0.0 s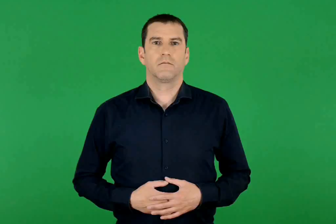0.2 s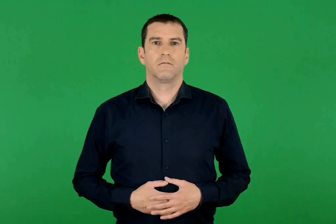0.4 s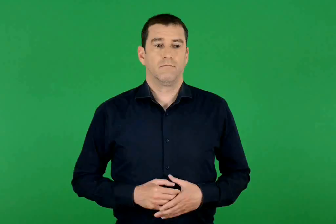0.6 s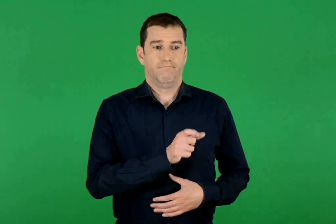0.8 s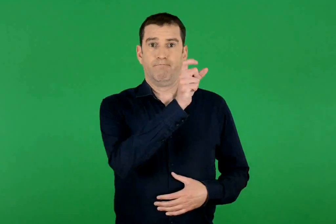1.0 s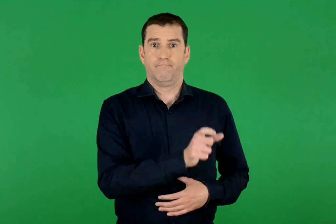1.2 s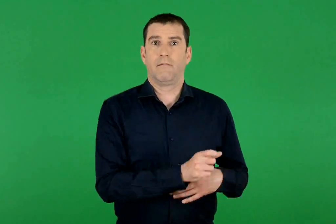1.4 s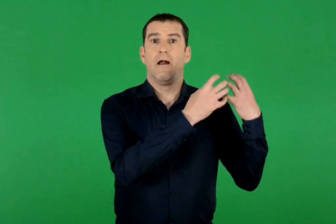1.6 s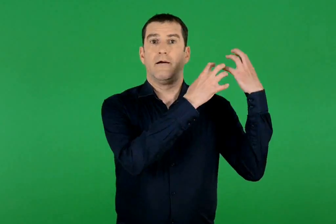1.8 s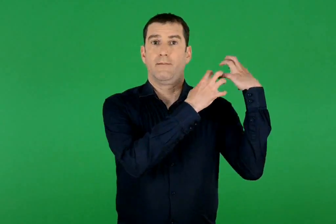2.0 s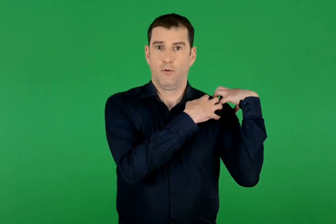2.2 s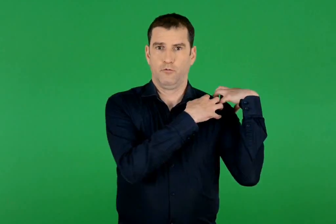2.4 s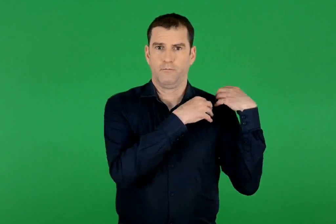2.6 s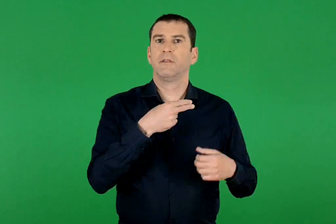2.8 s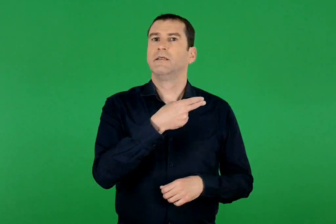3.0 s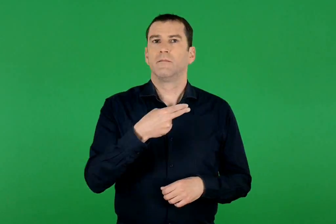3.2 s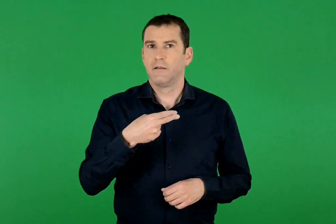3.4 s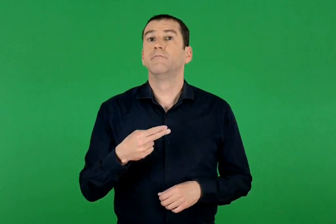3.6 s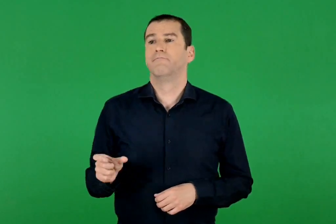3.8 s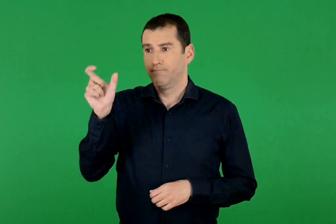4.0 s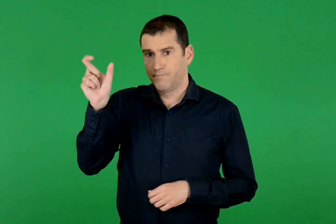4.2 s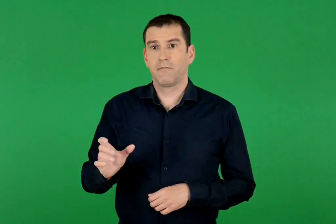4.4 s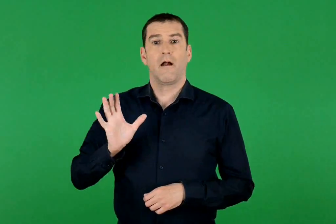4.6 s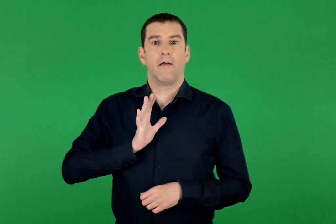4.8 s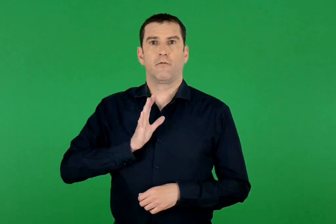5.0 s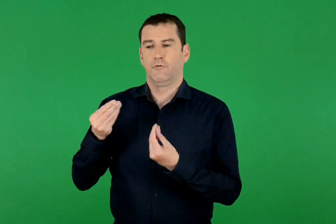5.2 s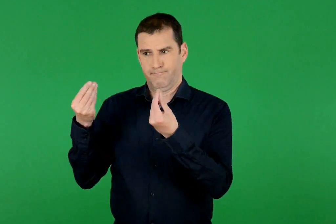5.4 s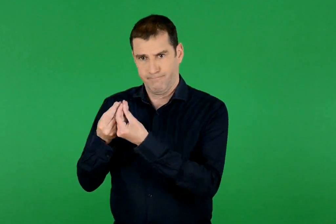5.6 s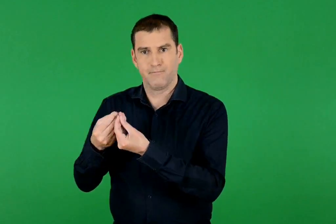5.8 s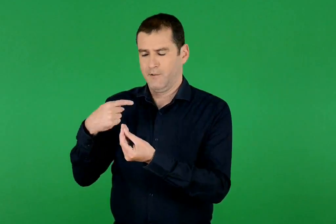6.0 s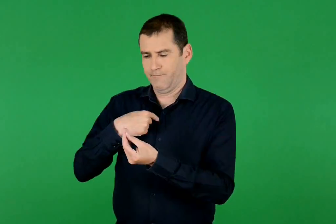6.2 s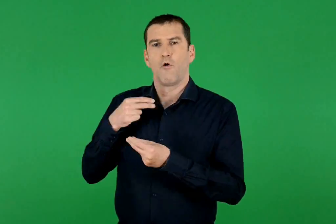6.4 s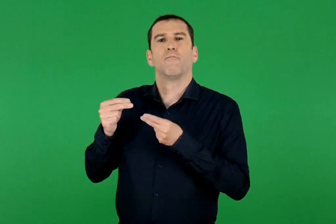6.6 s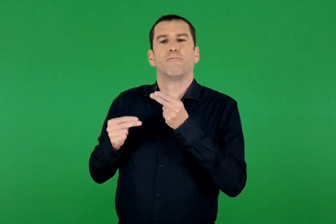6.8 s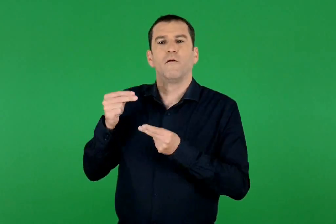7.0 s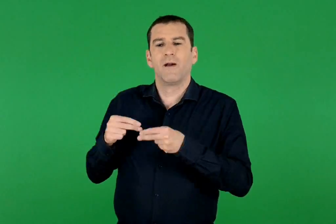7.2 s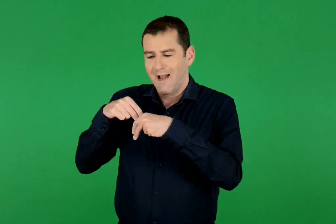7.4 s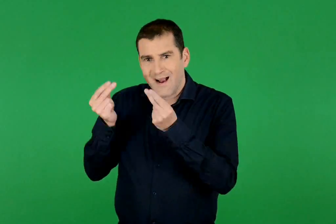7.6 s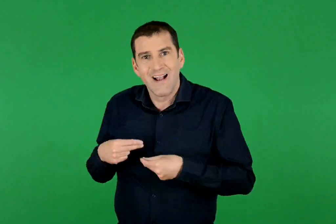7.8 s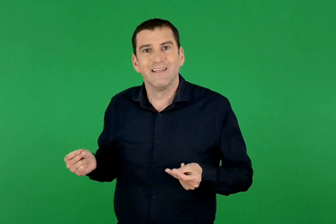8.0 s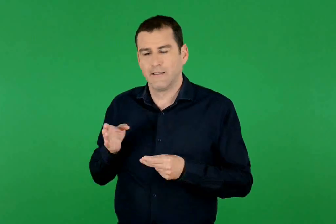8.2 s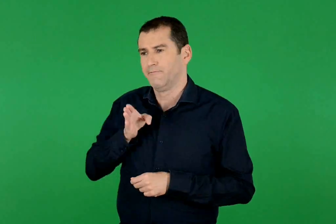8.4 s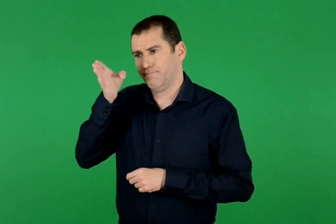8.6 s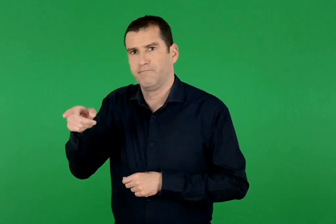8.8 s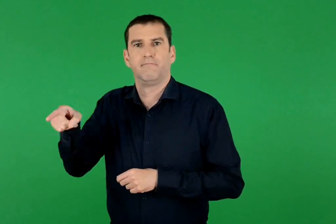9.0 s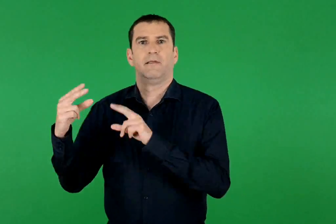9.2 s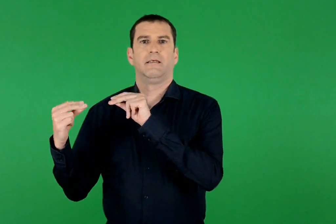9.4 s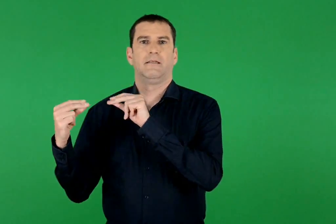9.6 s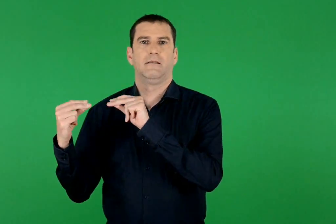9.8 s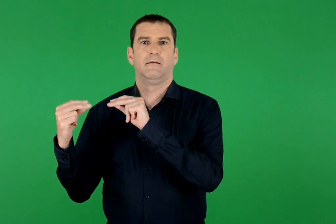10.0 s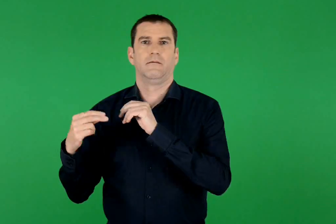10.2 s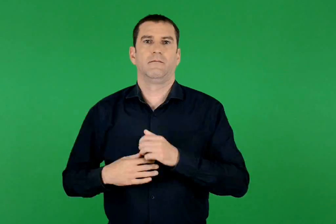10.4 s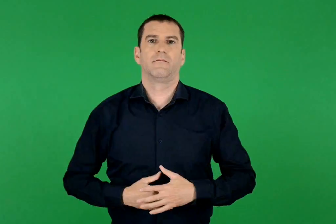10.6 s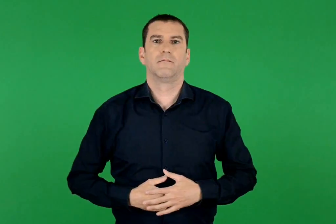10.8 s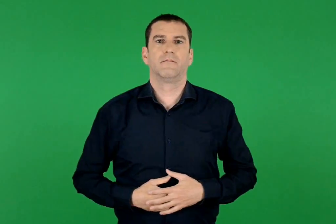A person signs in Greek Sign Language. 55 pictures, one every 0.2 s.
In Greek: αρμόδιος: ο κατάλληλος άνθρωπος στον οποίο θα απευθυνθούμε για να δώσει λύση σε κάποιο ζήτημα που μας απασχολεί
